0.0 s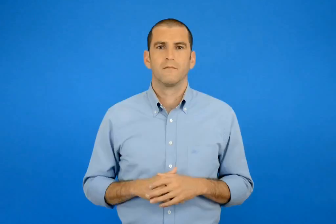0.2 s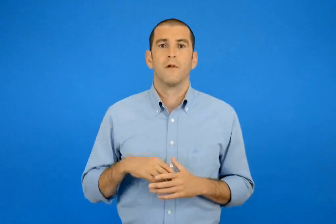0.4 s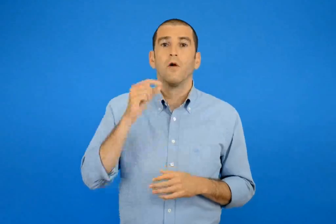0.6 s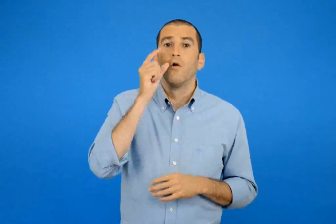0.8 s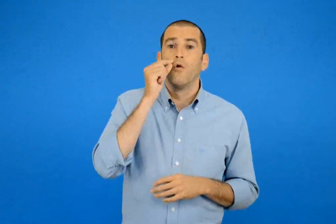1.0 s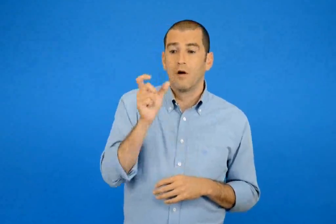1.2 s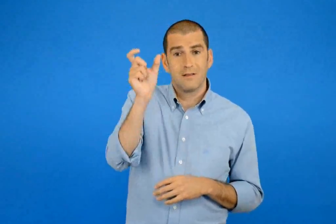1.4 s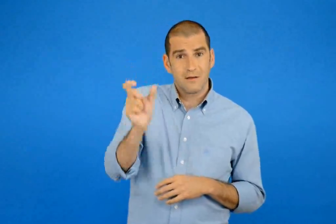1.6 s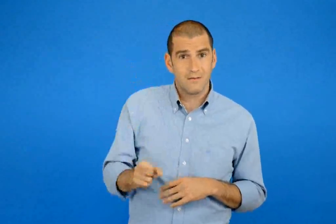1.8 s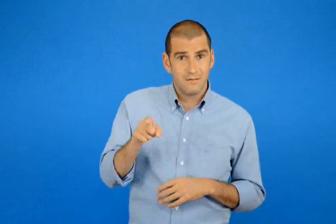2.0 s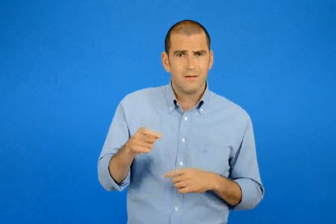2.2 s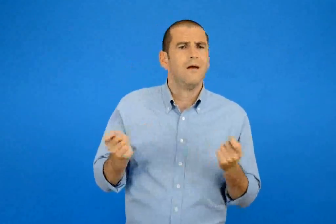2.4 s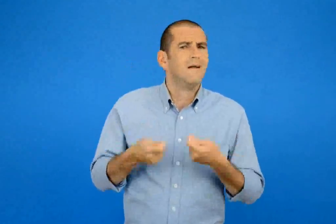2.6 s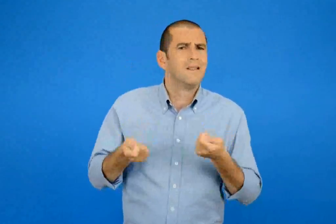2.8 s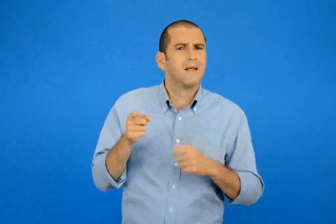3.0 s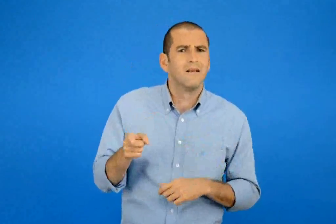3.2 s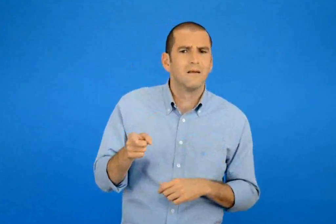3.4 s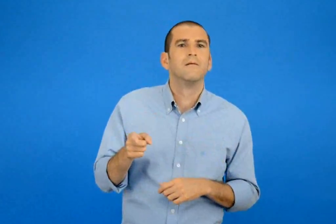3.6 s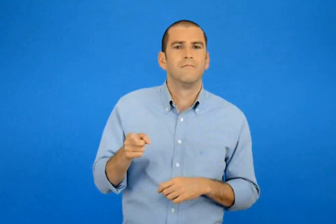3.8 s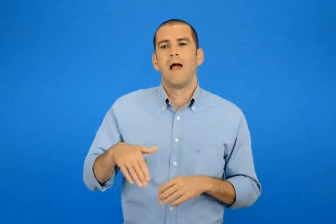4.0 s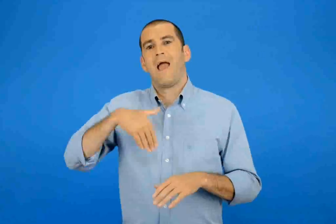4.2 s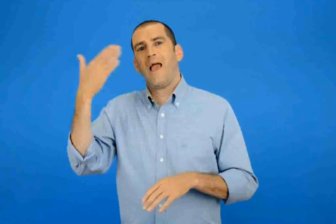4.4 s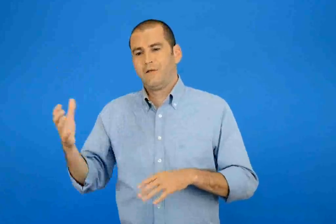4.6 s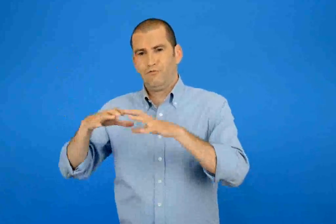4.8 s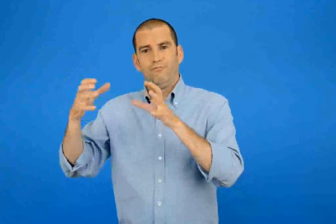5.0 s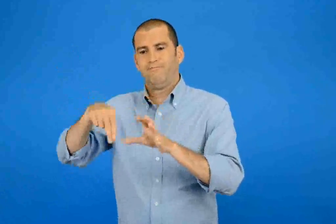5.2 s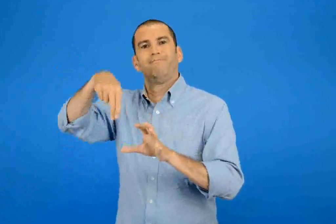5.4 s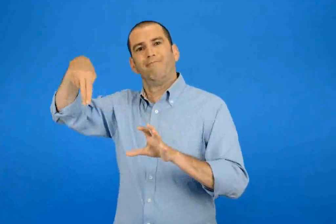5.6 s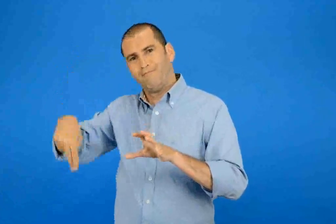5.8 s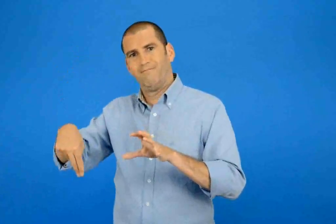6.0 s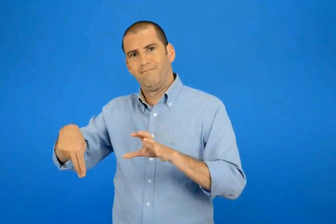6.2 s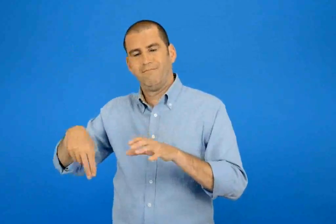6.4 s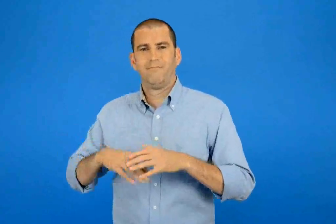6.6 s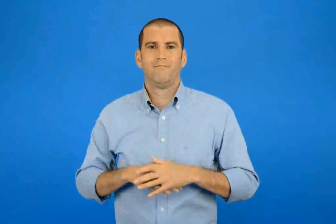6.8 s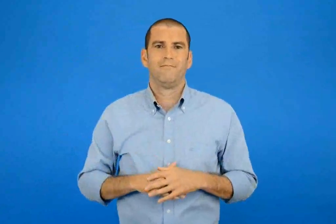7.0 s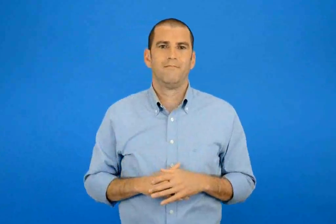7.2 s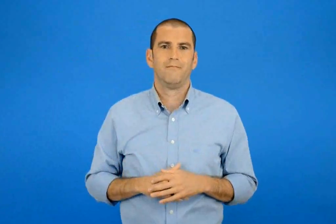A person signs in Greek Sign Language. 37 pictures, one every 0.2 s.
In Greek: τι έκανε ο άντρας ; στάθηκε απέξω
